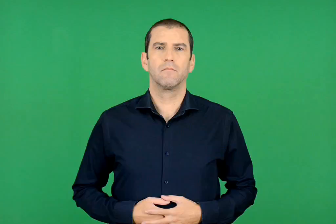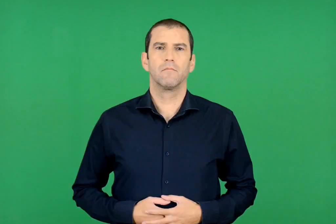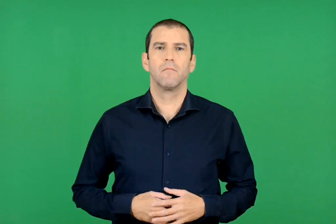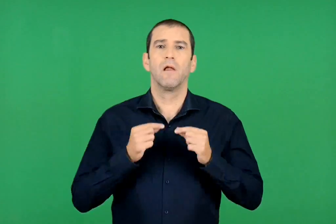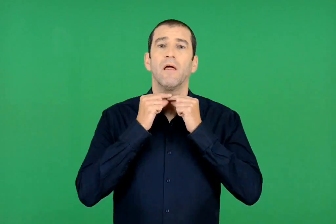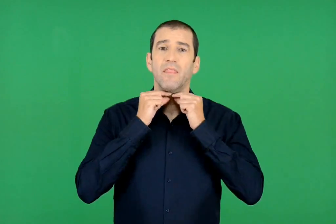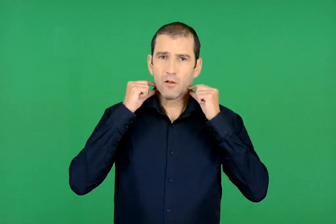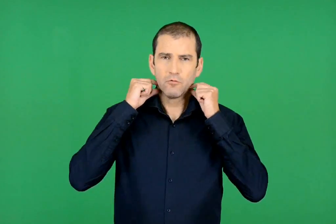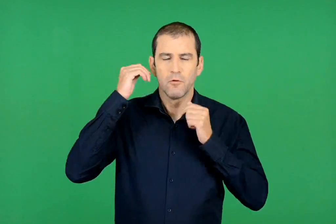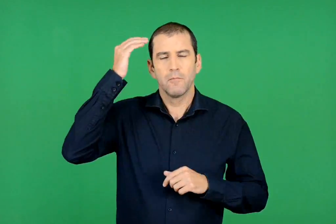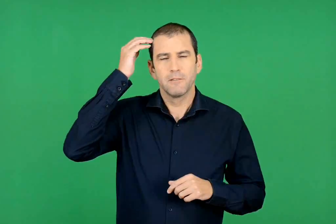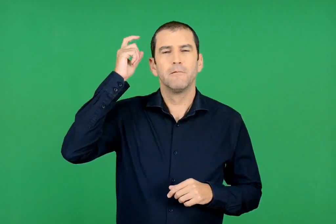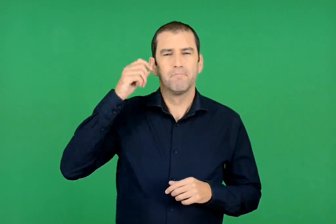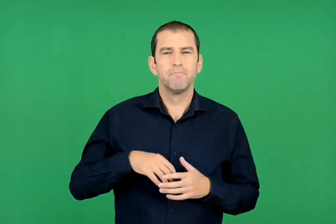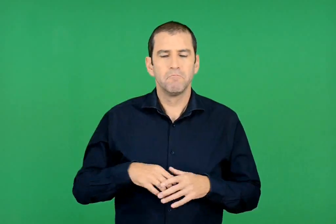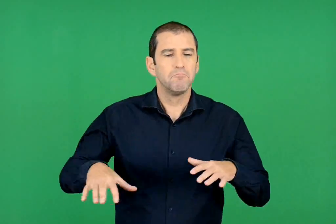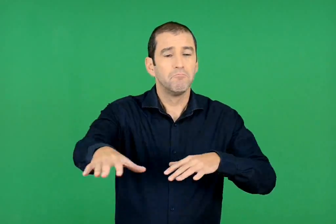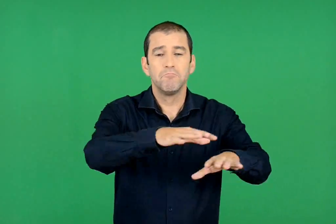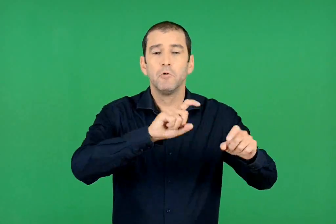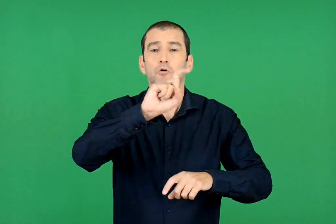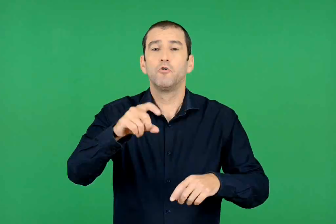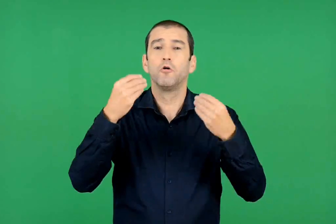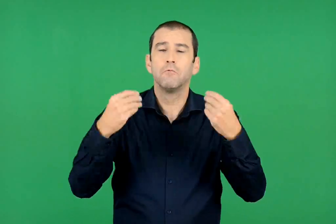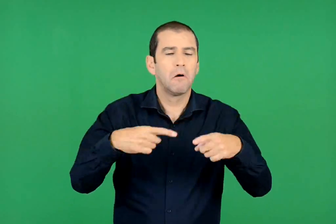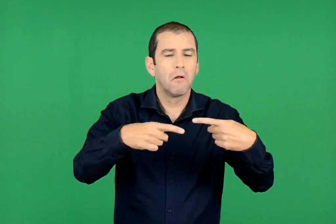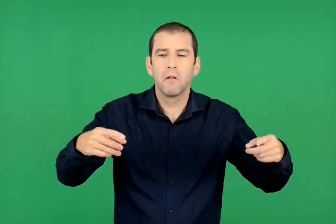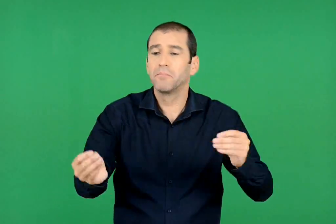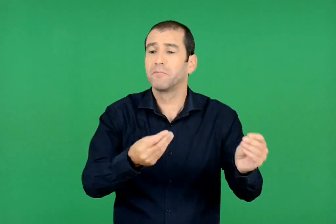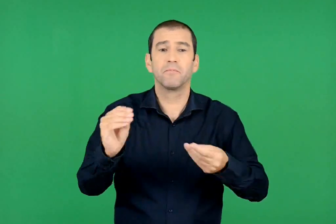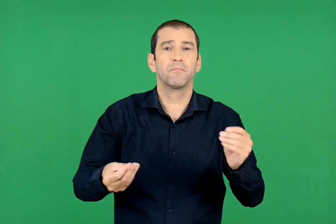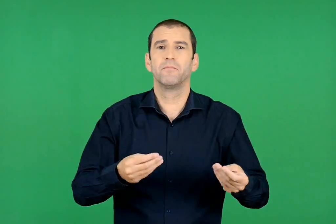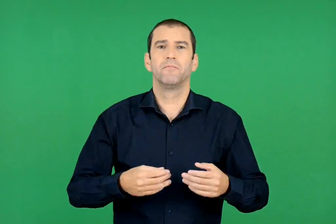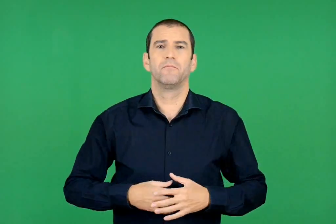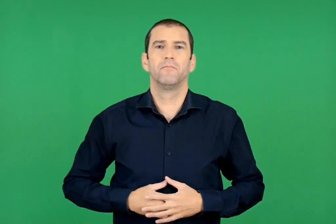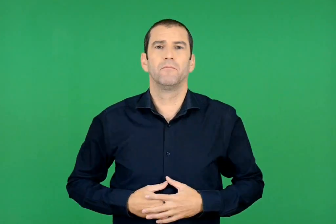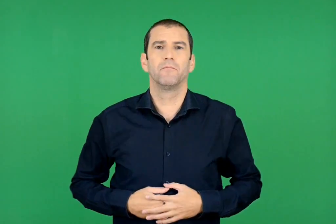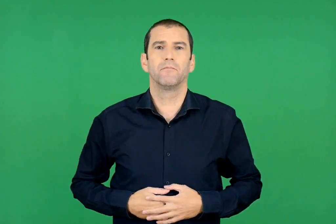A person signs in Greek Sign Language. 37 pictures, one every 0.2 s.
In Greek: αυτή είναι ζωή , λέει μέσα του ο δαρείος , γεμάτη περιπέτειες
